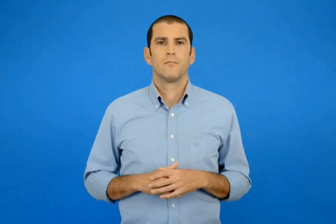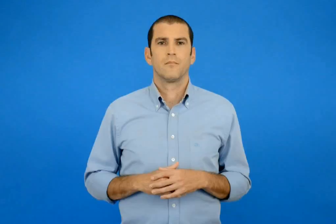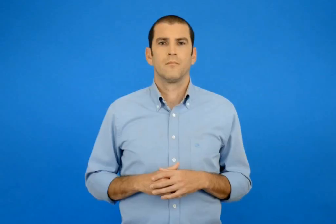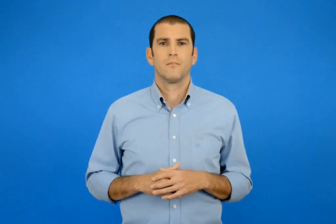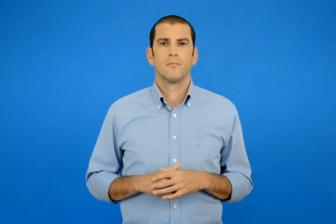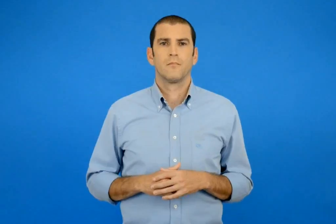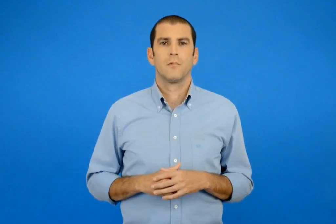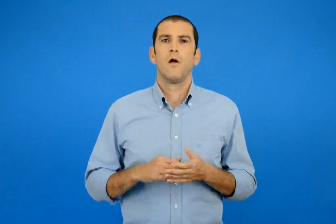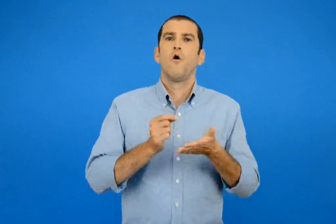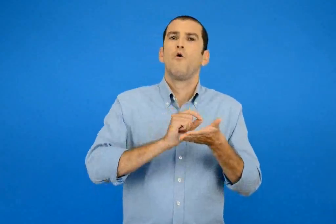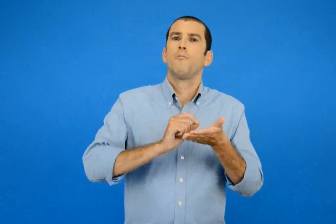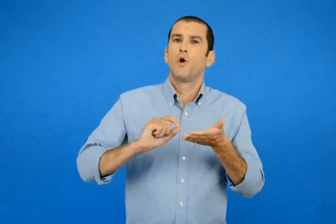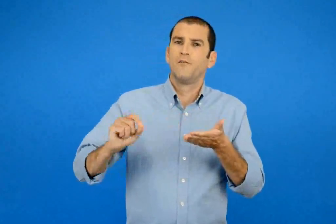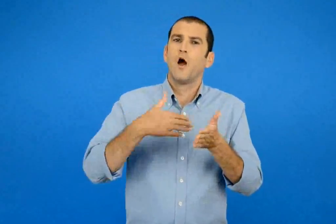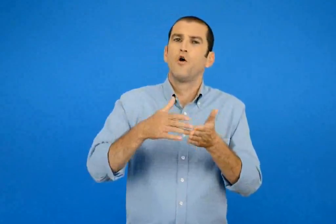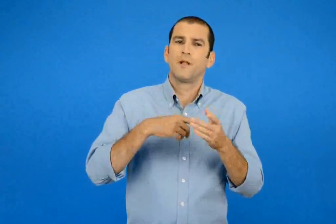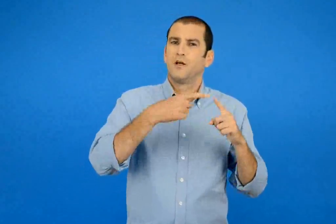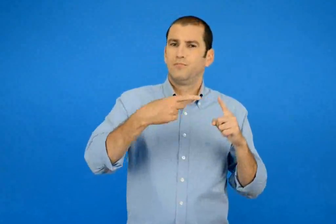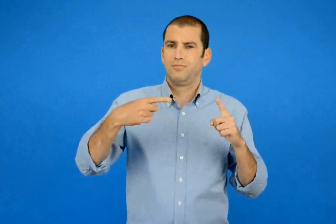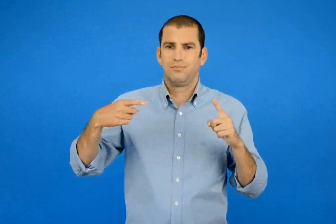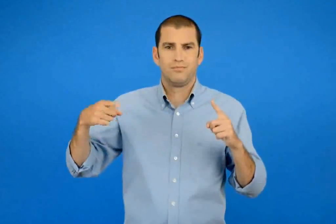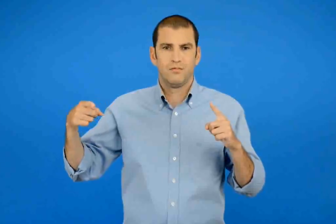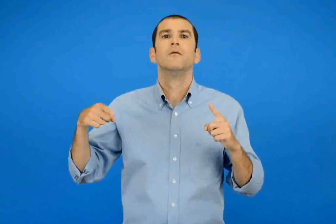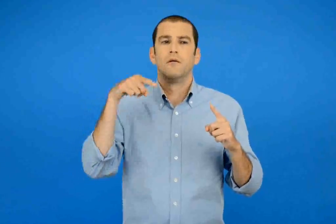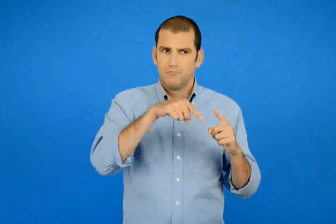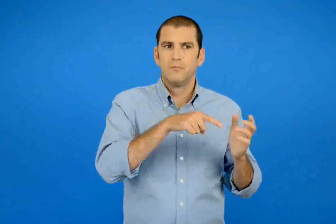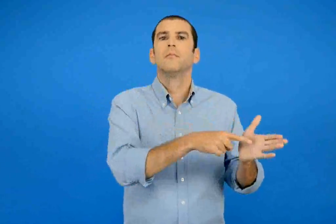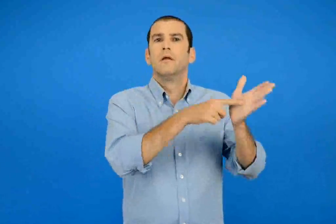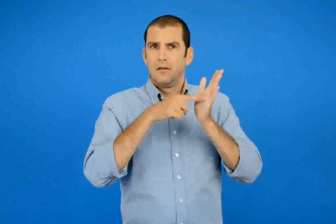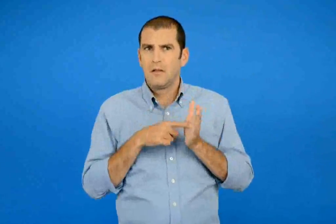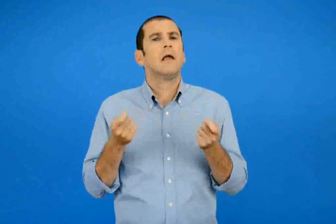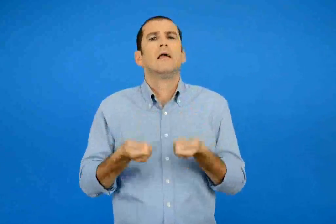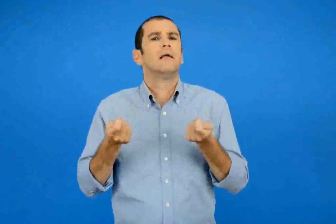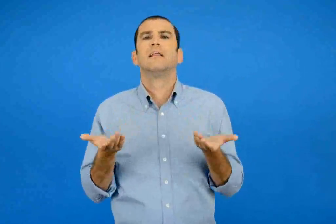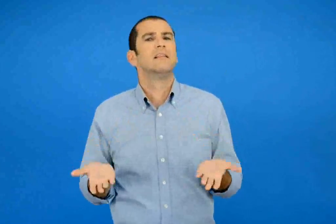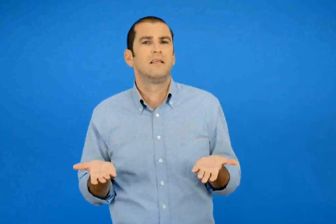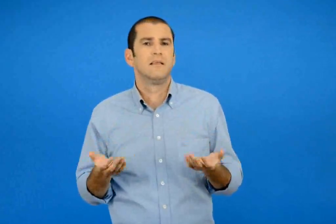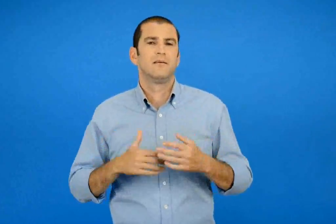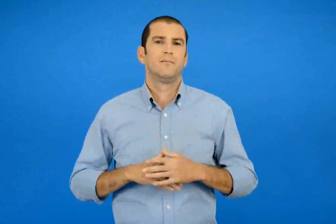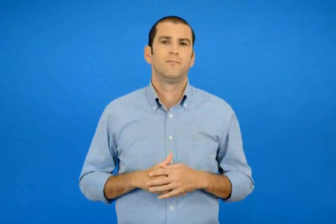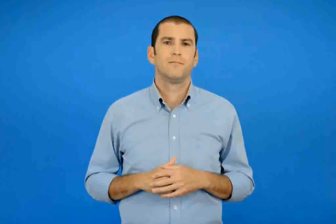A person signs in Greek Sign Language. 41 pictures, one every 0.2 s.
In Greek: μας δείχνουν τι έγινε χάρη στα χρωματιστά μολύβια
